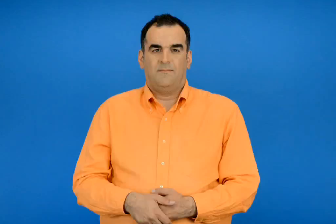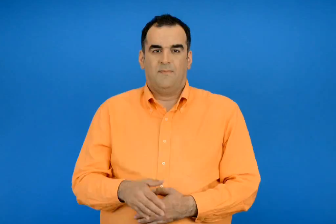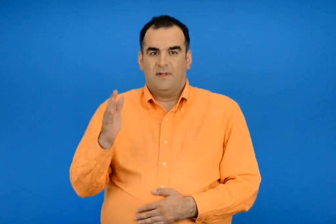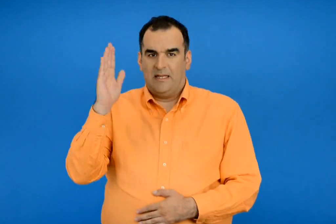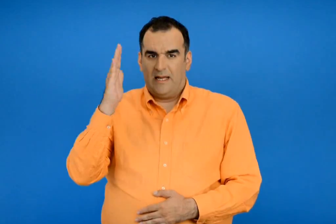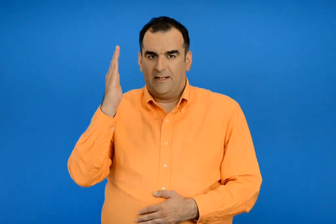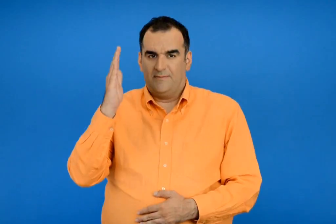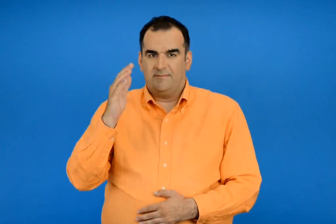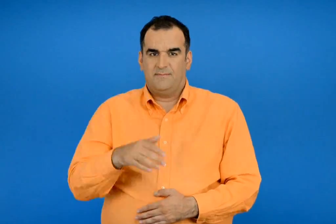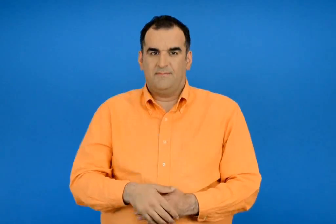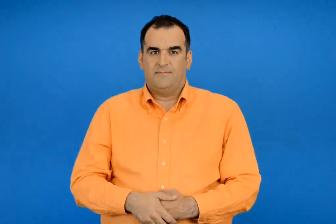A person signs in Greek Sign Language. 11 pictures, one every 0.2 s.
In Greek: γυαλί
